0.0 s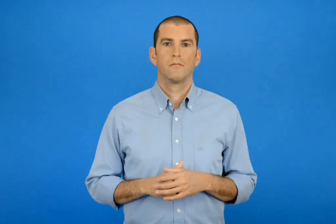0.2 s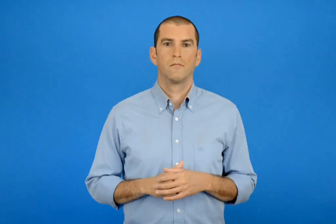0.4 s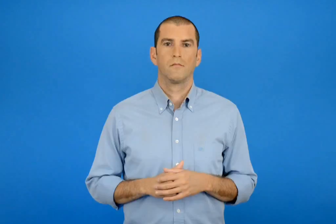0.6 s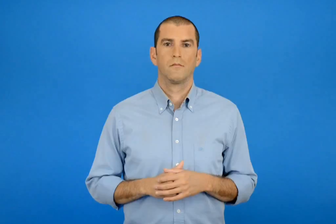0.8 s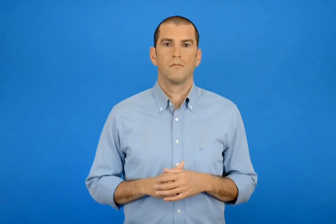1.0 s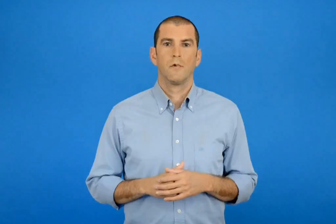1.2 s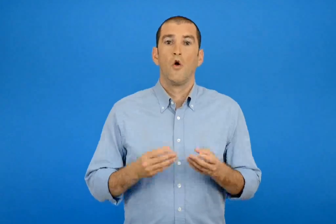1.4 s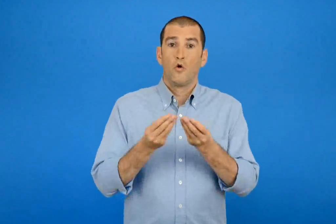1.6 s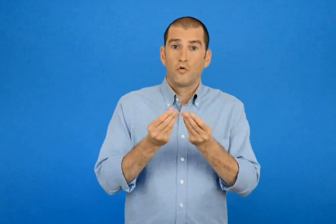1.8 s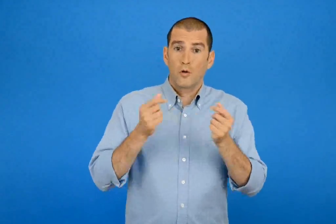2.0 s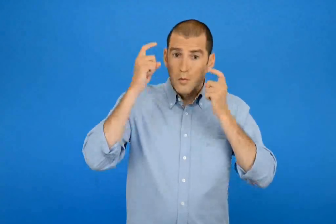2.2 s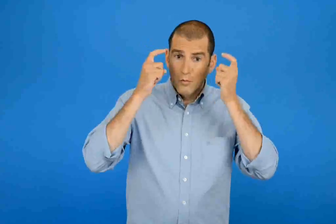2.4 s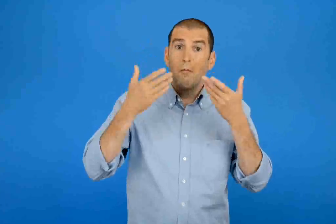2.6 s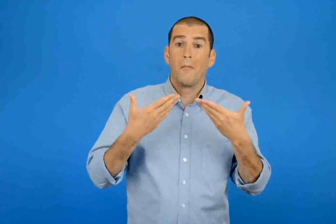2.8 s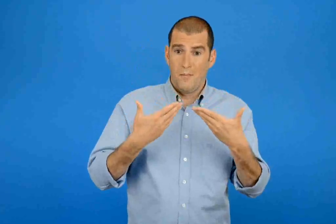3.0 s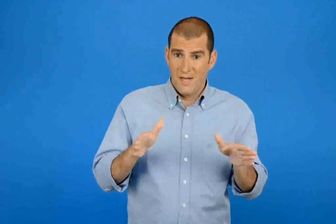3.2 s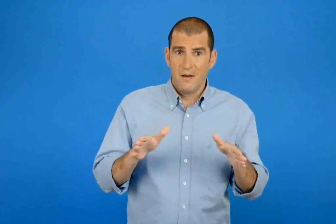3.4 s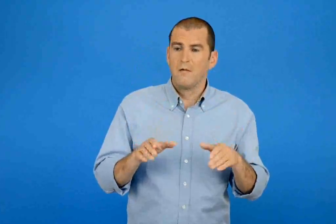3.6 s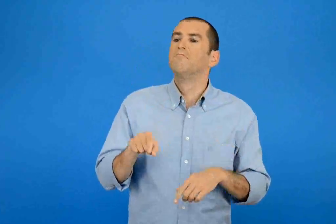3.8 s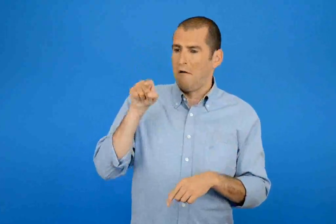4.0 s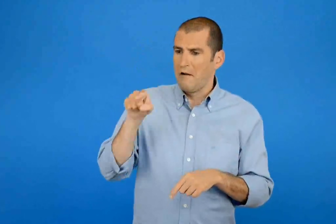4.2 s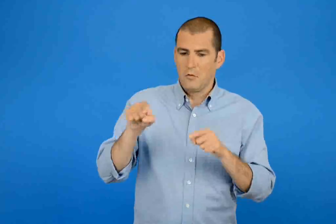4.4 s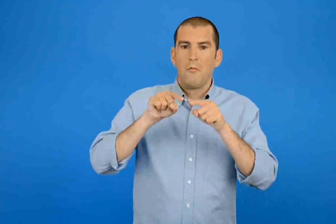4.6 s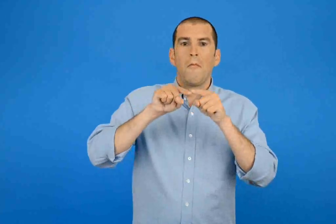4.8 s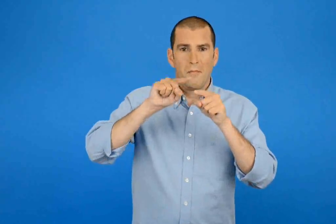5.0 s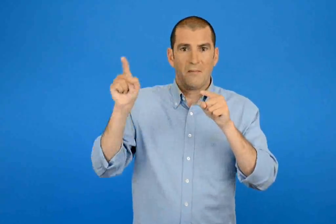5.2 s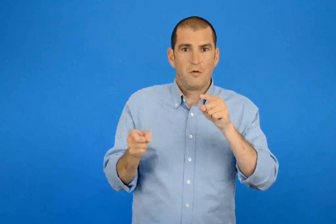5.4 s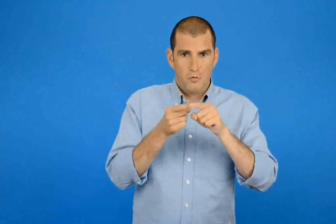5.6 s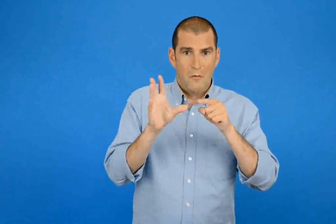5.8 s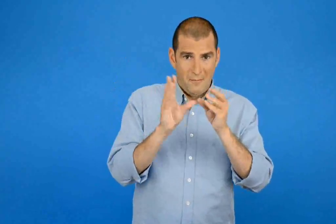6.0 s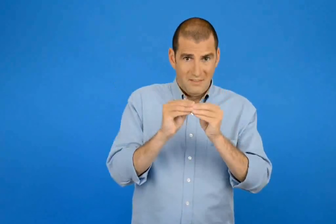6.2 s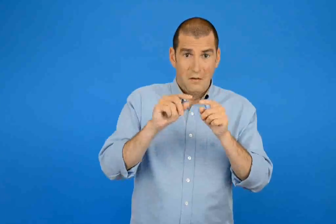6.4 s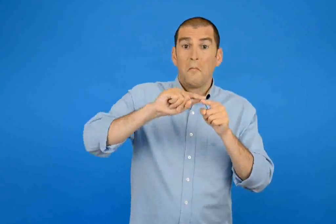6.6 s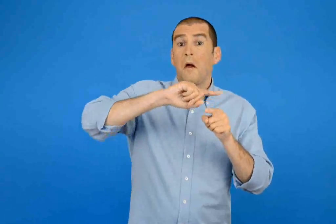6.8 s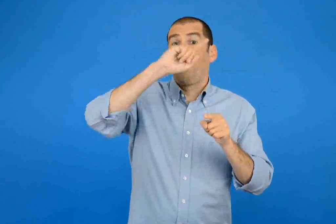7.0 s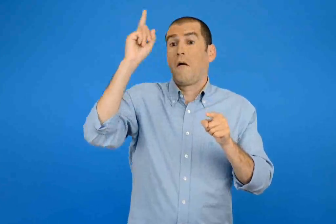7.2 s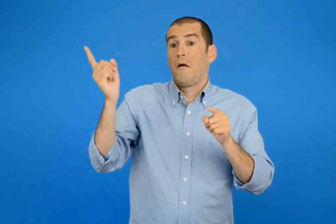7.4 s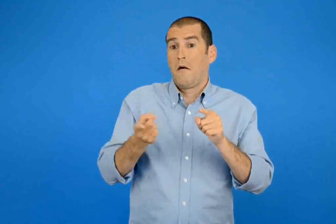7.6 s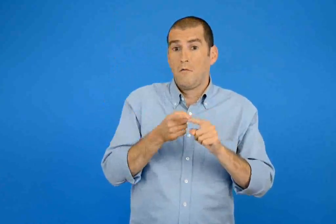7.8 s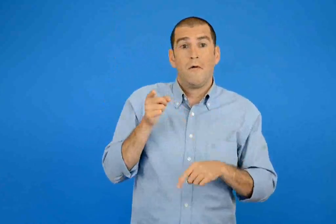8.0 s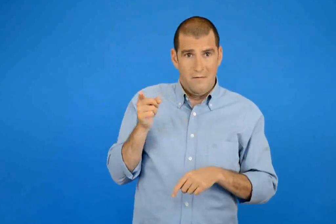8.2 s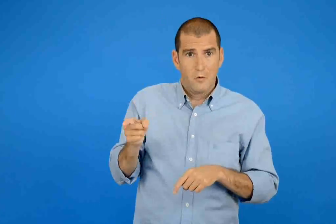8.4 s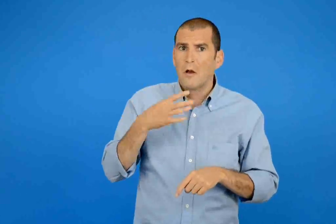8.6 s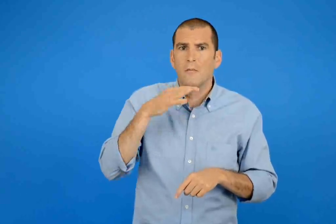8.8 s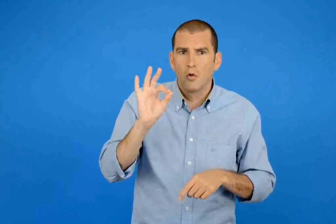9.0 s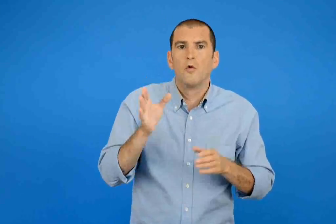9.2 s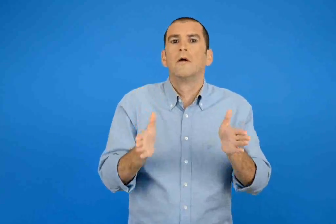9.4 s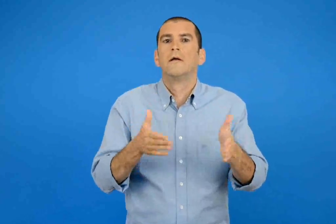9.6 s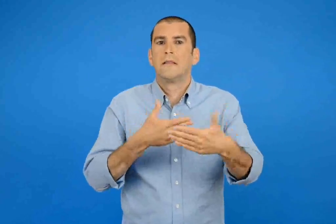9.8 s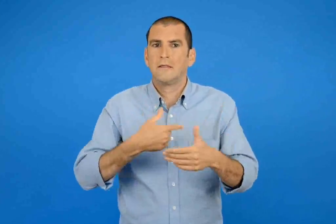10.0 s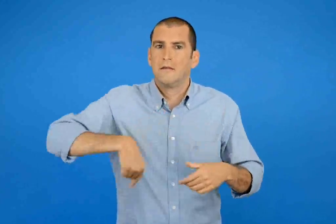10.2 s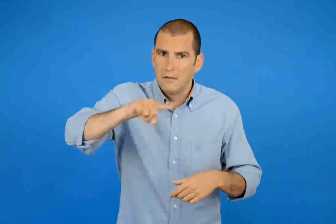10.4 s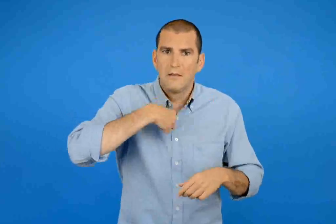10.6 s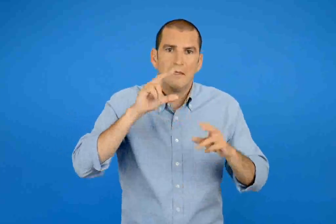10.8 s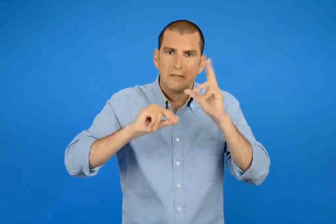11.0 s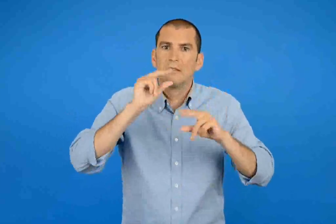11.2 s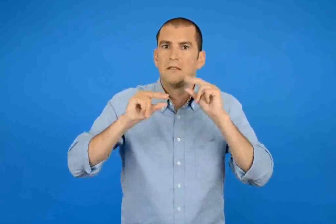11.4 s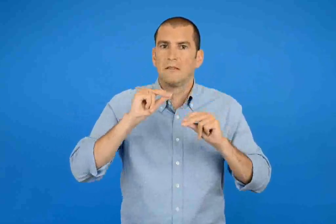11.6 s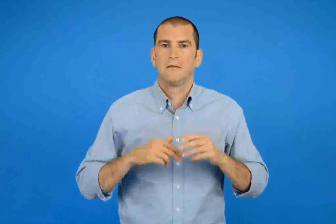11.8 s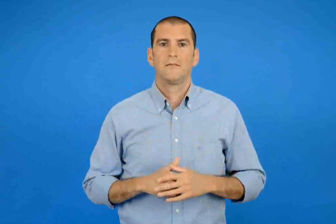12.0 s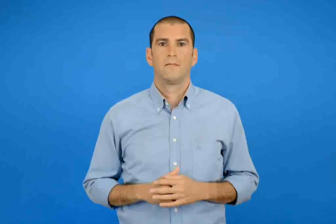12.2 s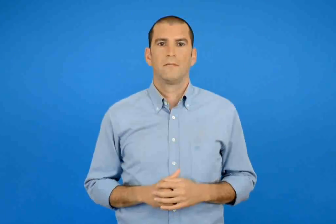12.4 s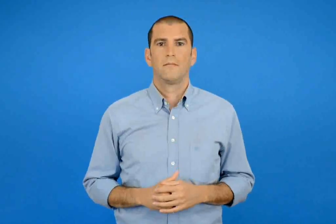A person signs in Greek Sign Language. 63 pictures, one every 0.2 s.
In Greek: συζητάμε στην τάξη τον τρόπο που σκεφτήκαμε για να καταλήξουμε στο σχήμα με τη μεγαλύτερη περίμετρο
